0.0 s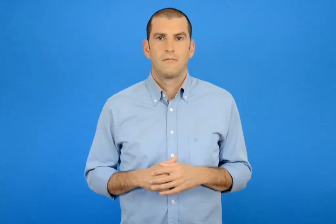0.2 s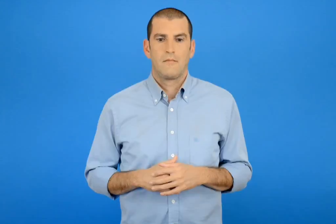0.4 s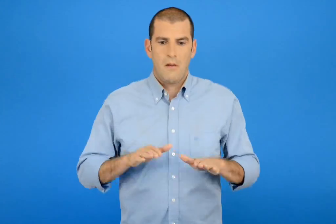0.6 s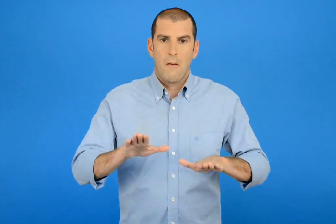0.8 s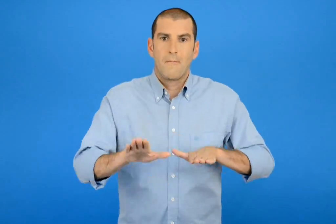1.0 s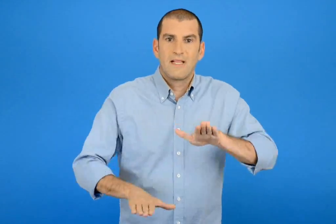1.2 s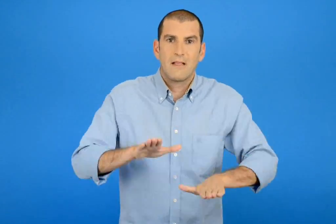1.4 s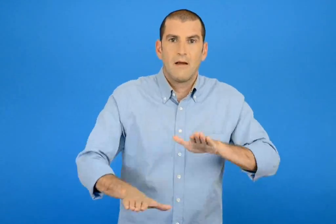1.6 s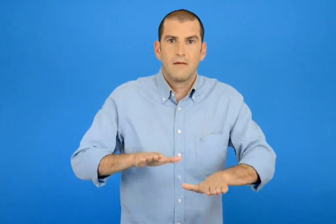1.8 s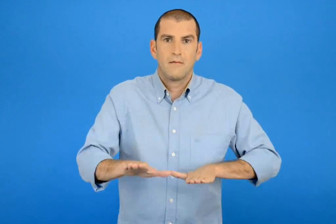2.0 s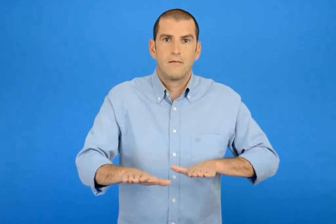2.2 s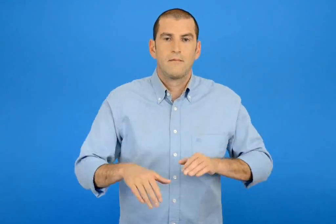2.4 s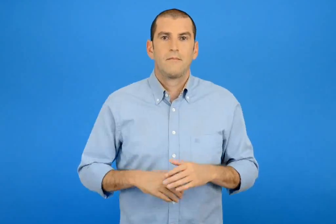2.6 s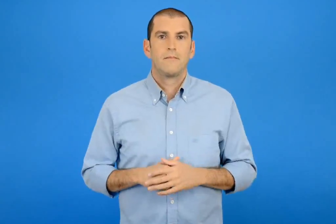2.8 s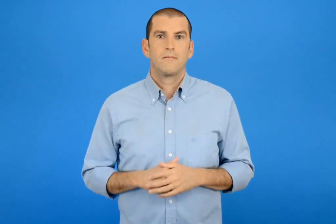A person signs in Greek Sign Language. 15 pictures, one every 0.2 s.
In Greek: πετάλια
